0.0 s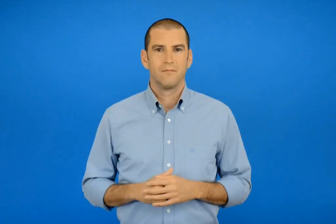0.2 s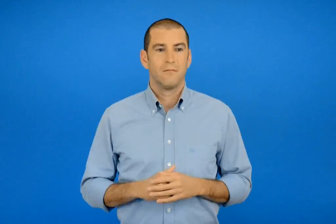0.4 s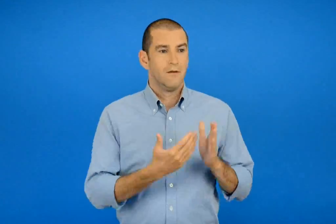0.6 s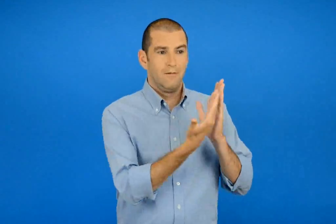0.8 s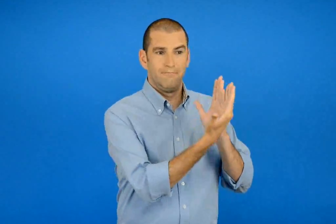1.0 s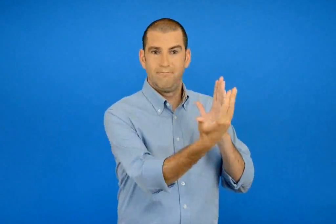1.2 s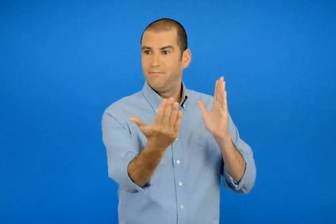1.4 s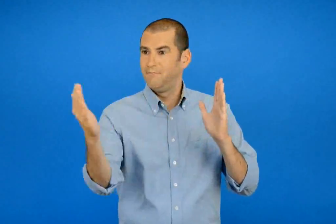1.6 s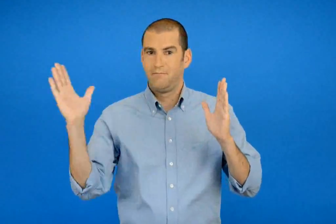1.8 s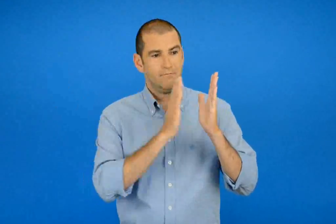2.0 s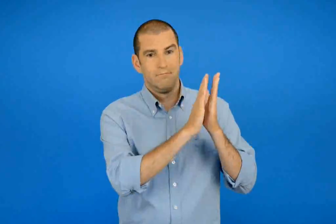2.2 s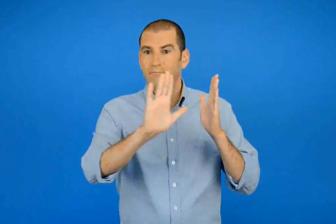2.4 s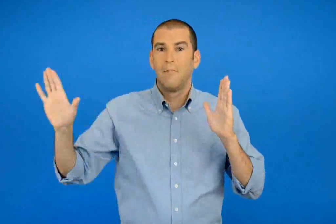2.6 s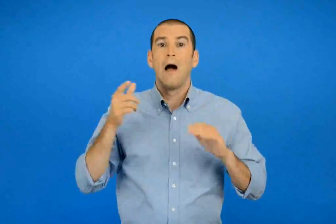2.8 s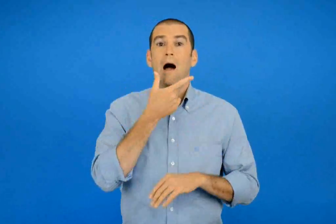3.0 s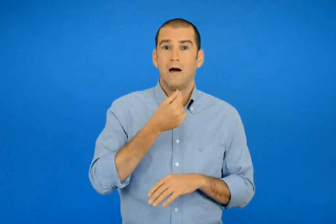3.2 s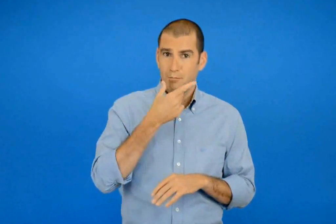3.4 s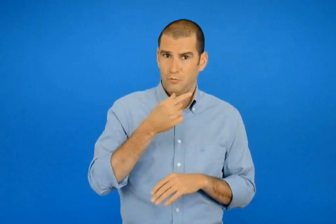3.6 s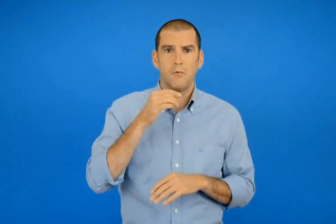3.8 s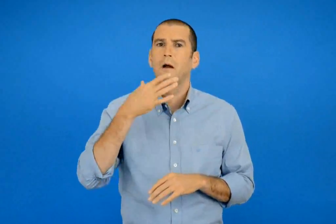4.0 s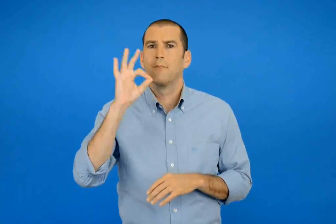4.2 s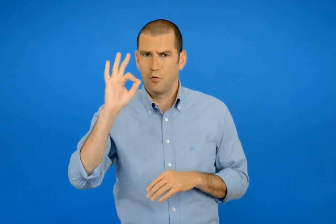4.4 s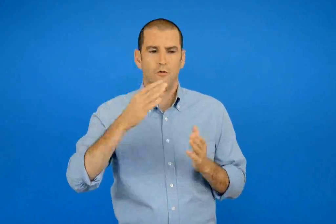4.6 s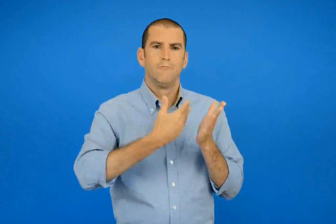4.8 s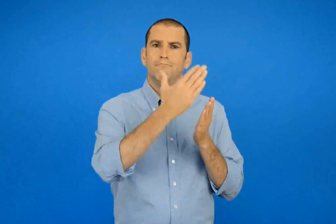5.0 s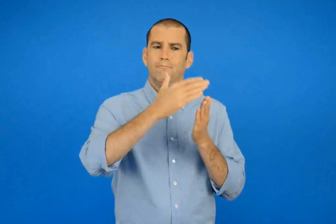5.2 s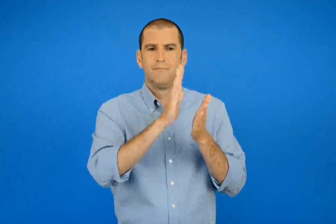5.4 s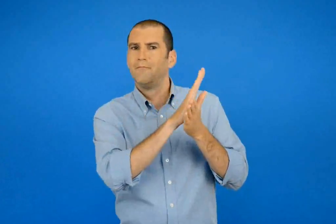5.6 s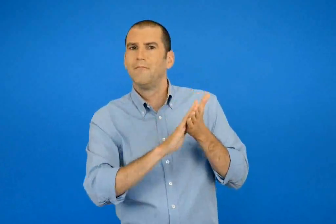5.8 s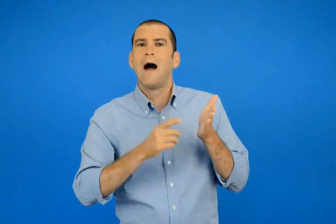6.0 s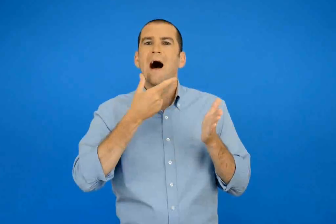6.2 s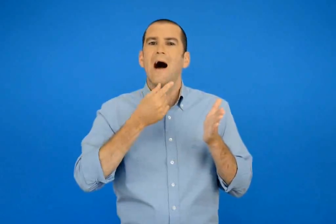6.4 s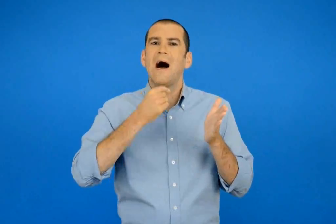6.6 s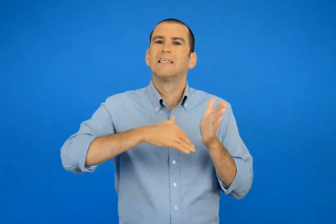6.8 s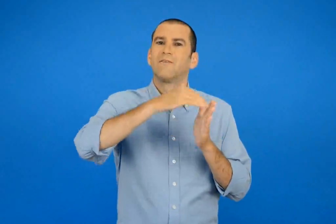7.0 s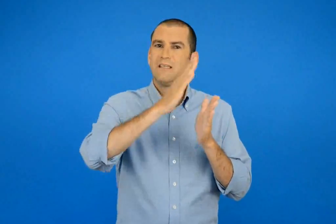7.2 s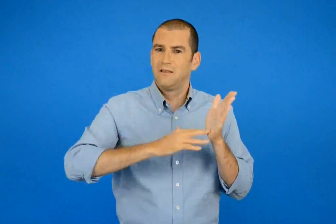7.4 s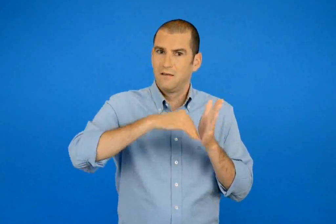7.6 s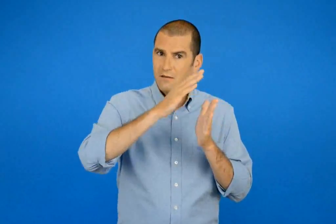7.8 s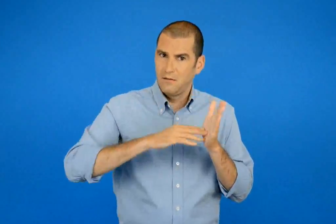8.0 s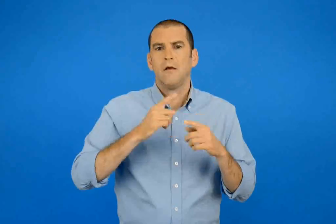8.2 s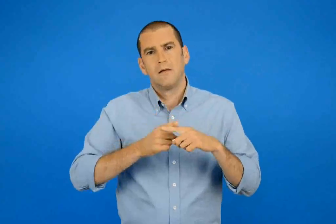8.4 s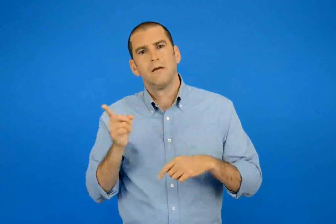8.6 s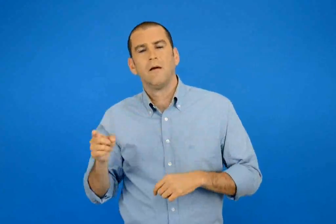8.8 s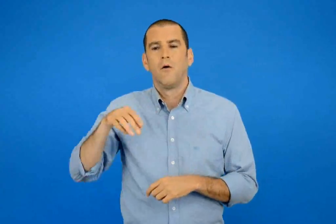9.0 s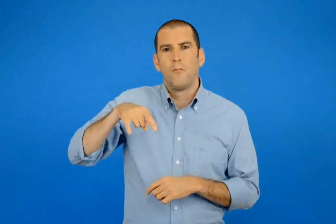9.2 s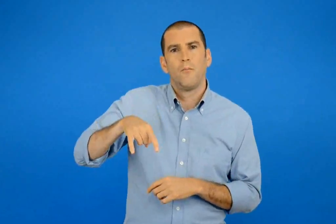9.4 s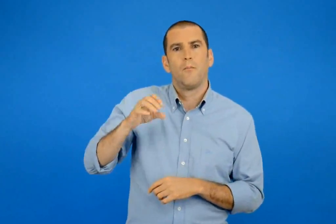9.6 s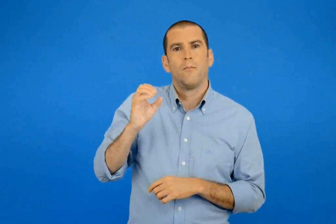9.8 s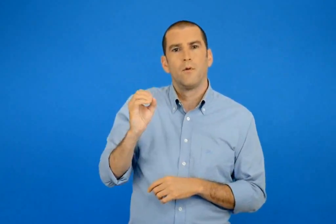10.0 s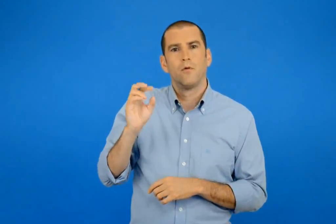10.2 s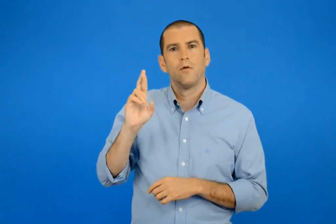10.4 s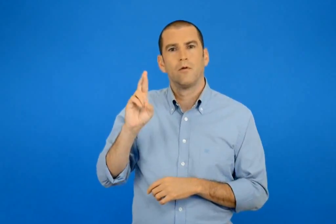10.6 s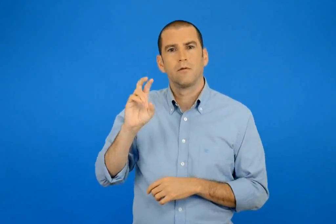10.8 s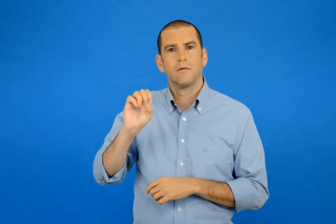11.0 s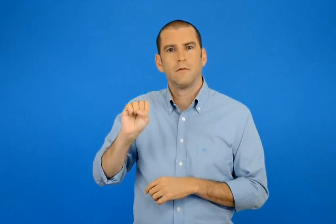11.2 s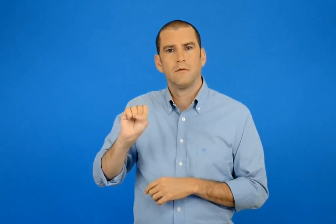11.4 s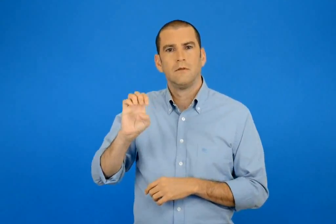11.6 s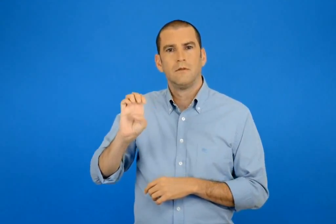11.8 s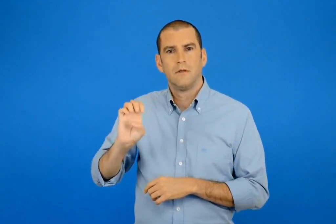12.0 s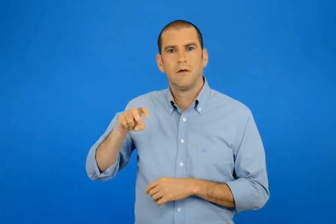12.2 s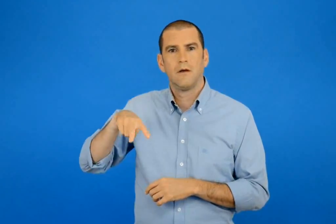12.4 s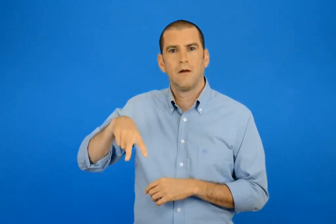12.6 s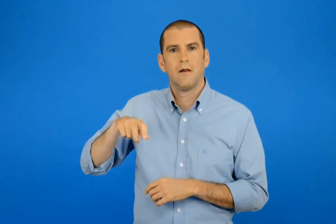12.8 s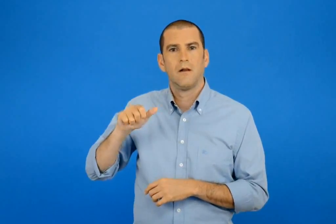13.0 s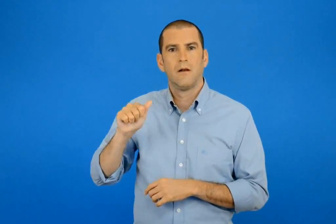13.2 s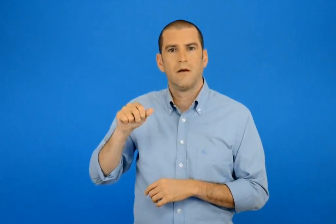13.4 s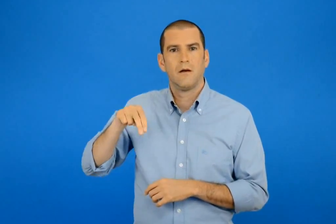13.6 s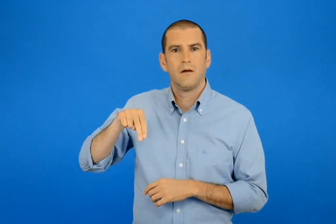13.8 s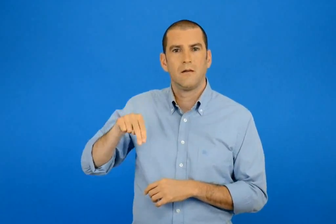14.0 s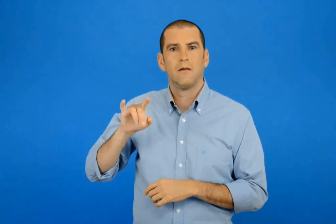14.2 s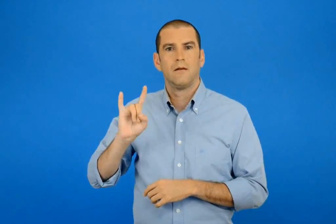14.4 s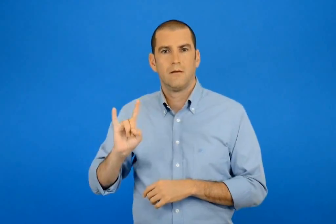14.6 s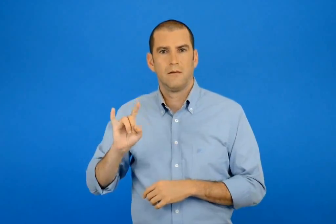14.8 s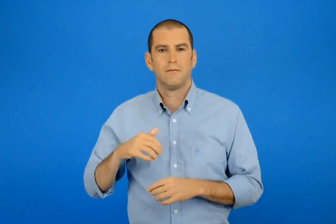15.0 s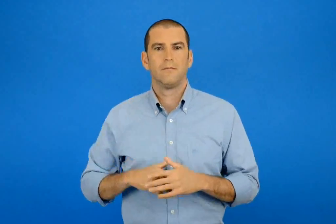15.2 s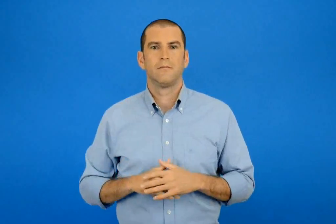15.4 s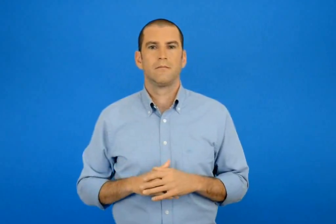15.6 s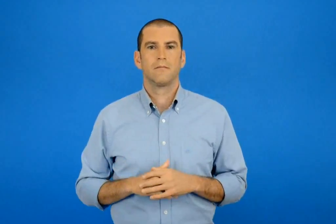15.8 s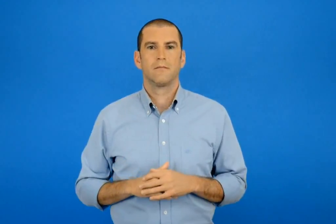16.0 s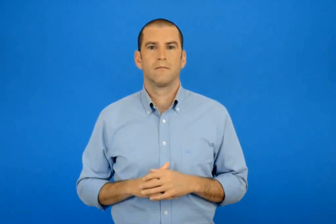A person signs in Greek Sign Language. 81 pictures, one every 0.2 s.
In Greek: είναι άσπρος γιατί είναι χτισμένος με ασβέστη και πορσελάνη
